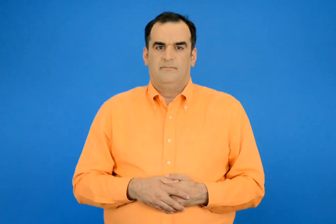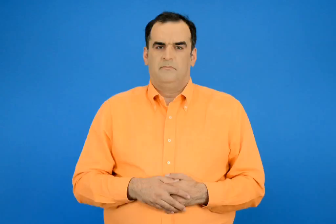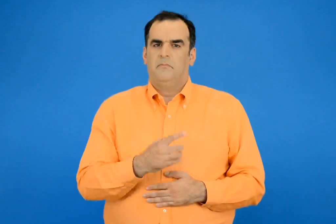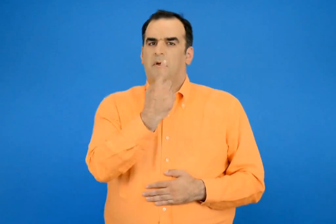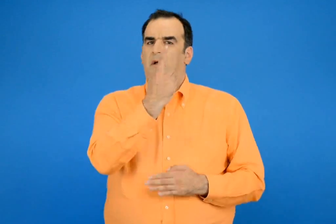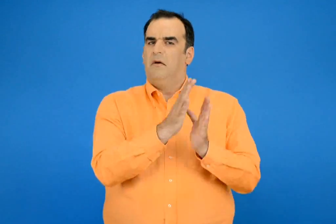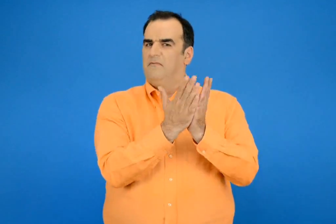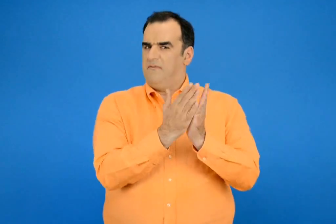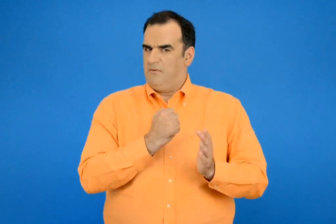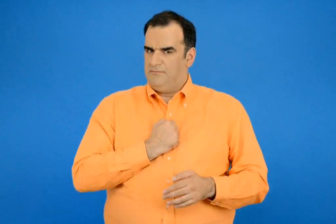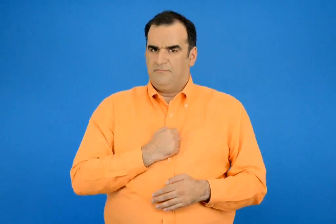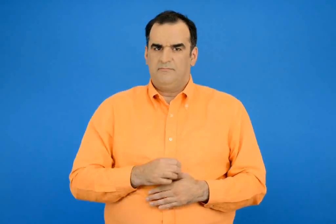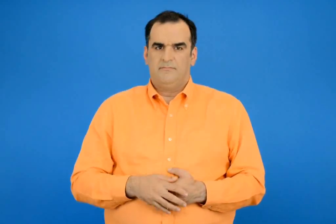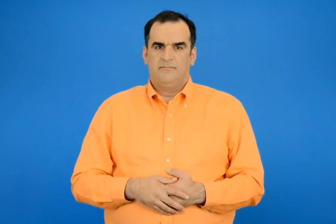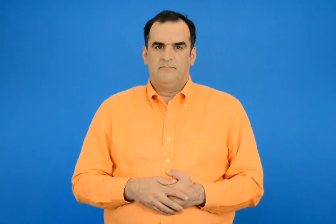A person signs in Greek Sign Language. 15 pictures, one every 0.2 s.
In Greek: σε ένα βιβλίο μου
